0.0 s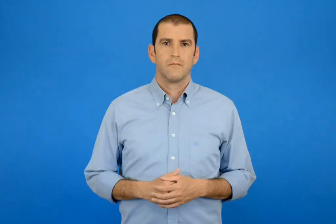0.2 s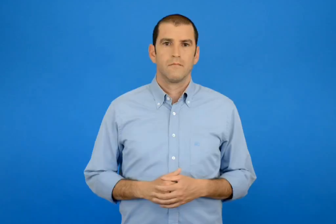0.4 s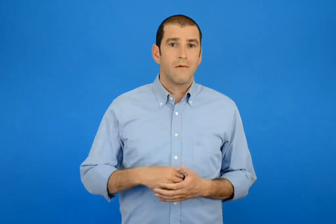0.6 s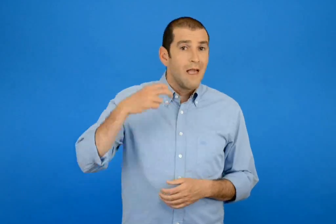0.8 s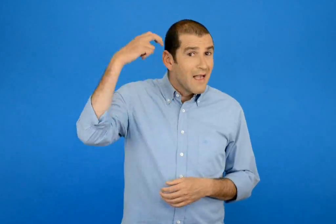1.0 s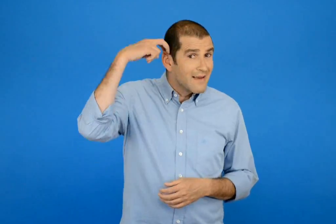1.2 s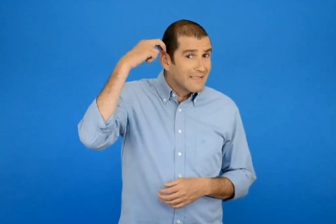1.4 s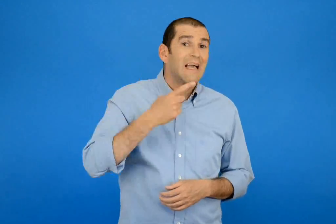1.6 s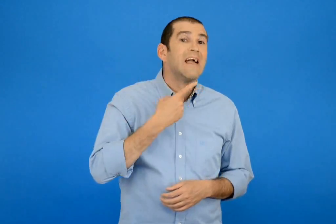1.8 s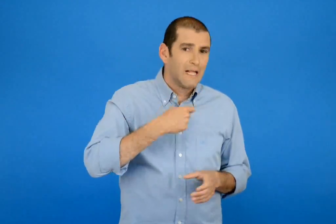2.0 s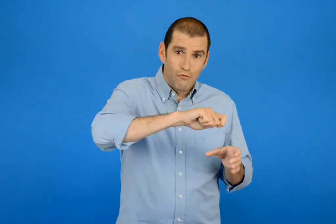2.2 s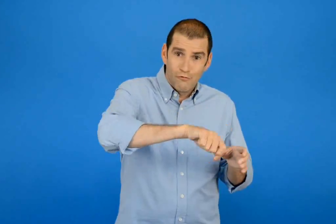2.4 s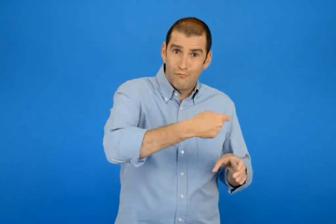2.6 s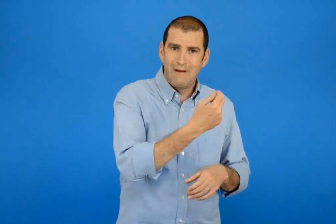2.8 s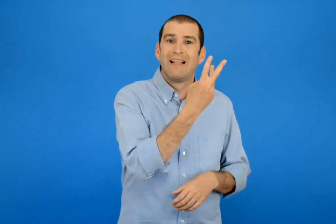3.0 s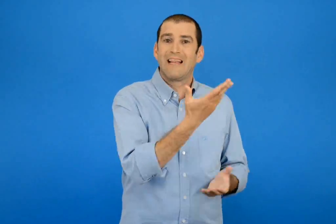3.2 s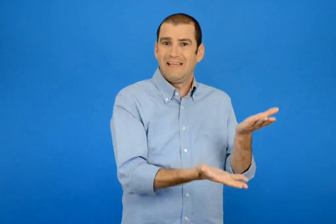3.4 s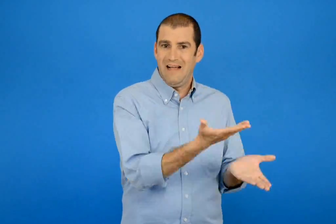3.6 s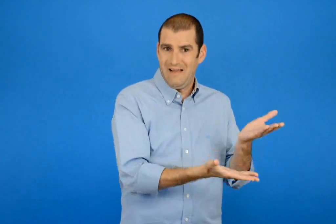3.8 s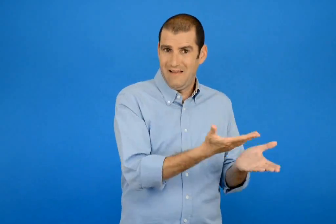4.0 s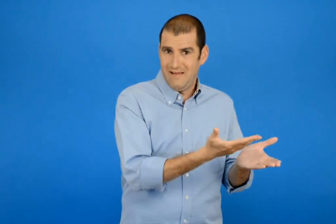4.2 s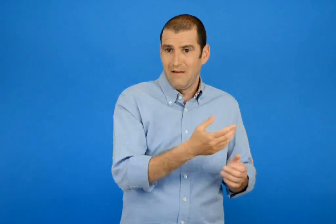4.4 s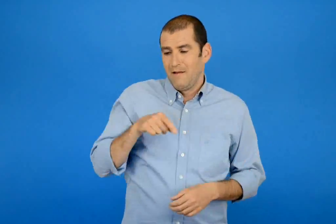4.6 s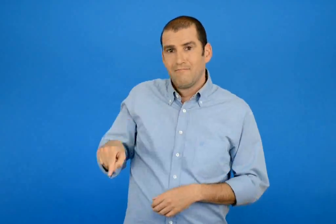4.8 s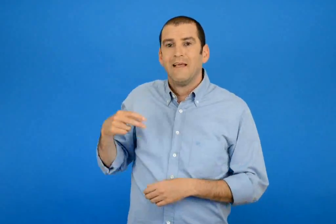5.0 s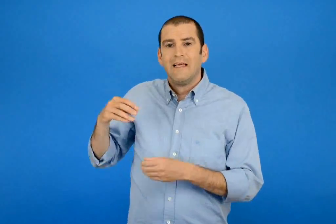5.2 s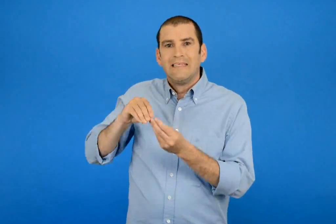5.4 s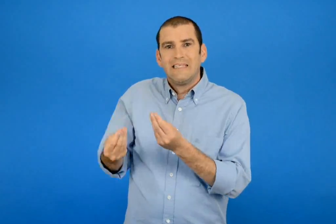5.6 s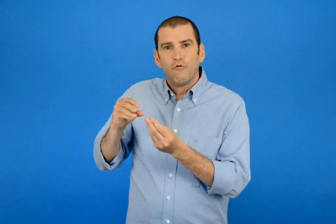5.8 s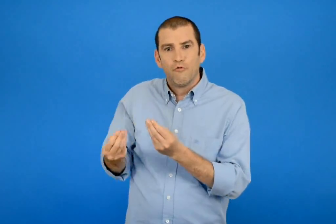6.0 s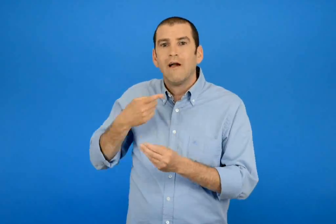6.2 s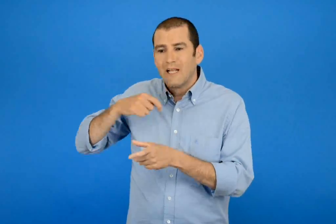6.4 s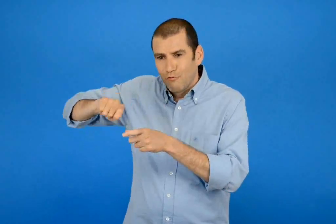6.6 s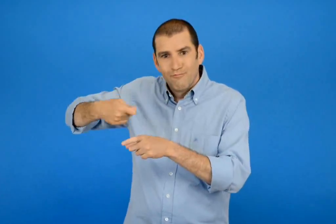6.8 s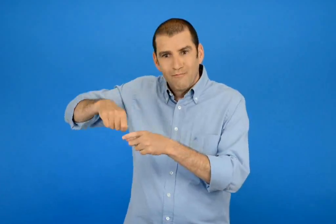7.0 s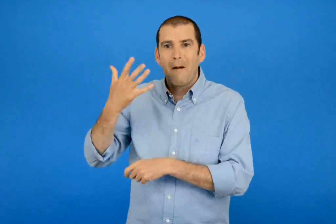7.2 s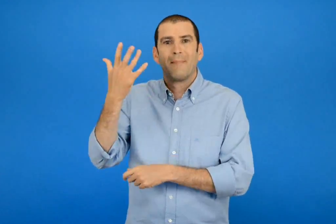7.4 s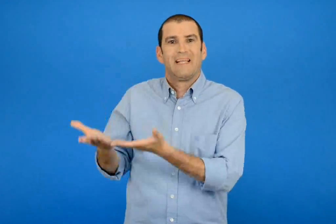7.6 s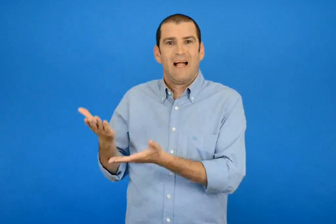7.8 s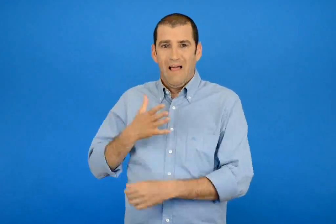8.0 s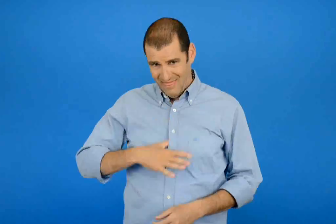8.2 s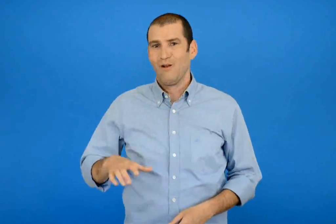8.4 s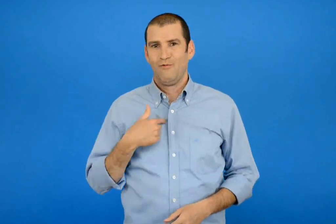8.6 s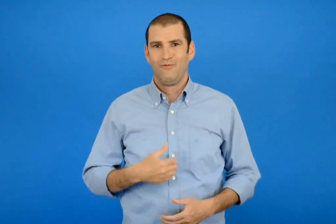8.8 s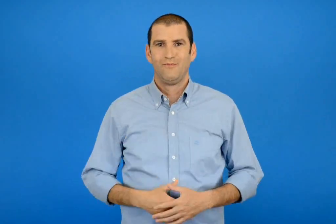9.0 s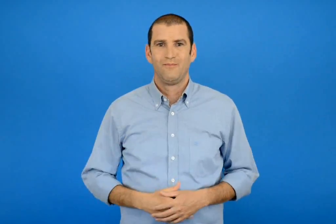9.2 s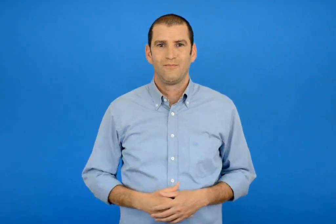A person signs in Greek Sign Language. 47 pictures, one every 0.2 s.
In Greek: θα ήθελα 3 κιλά γλυκό κερασί και 5 κιλά γλυκό σύκο
